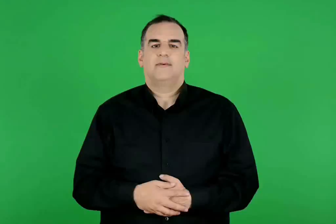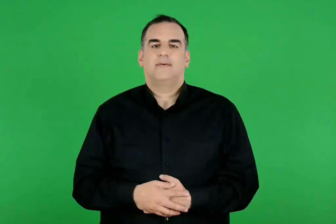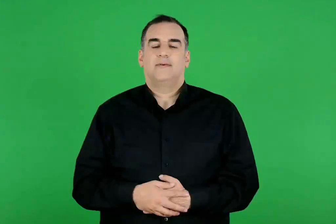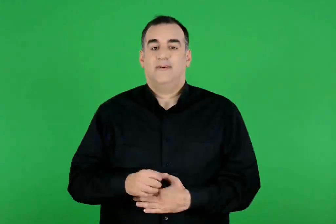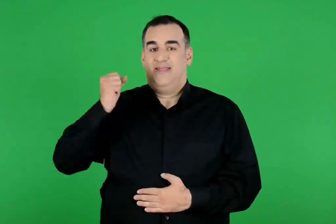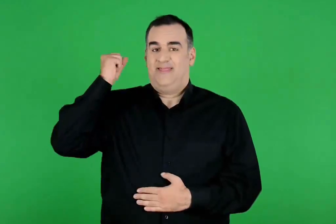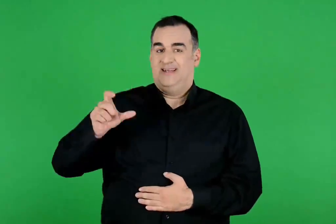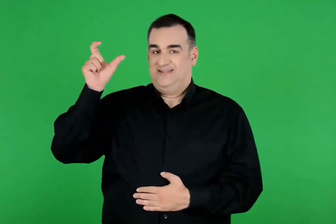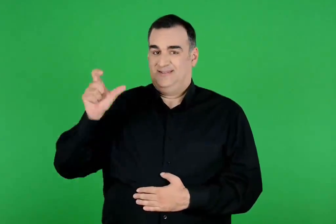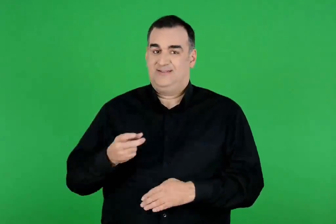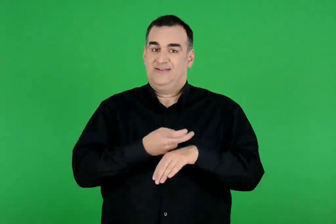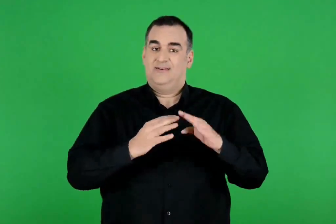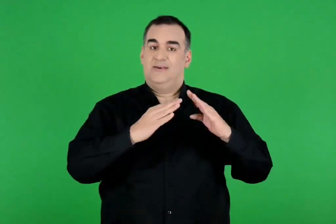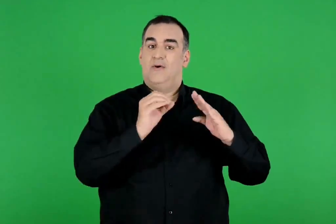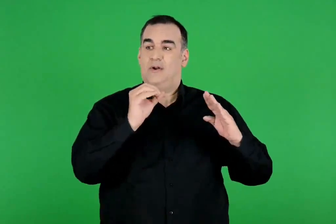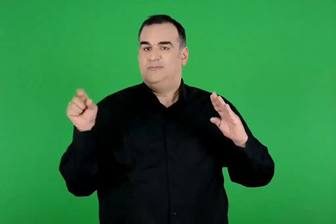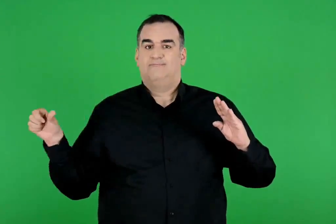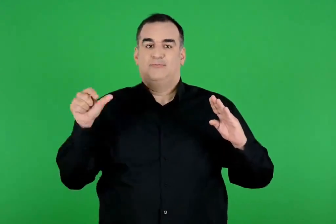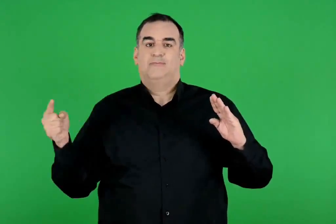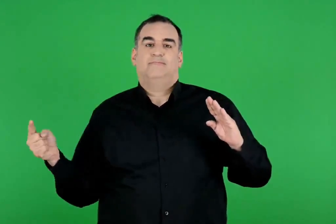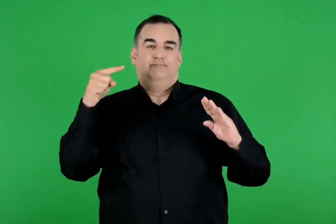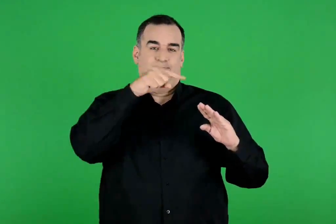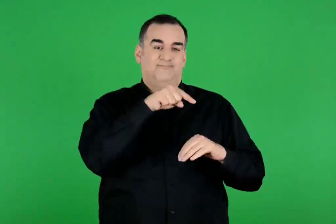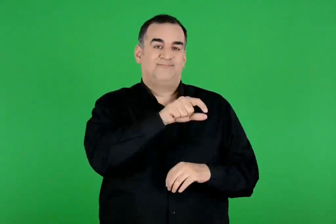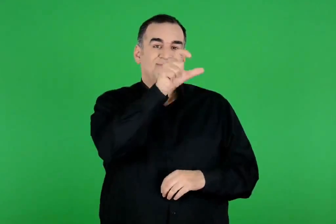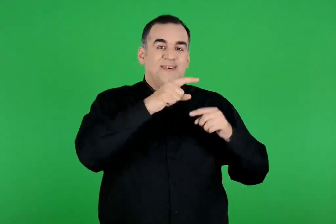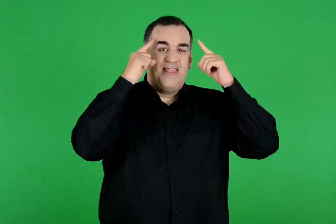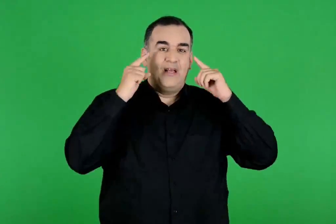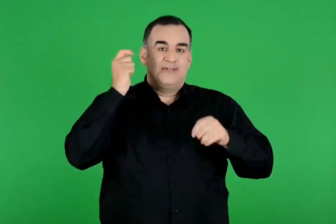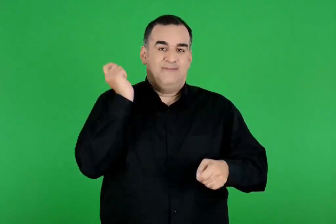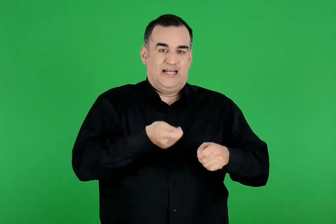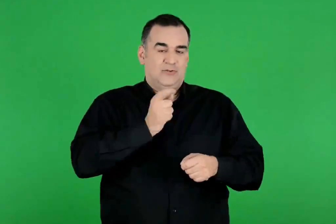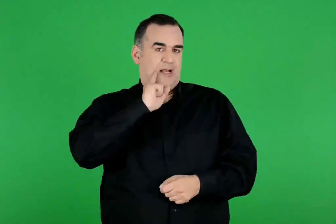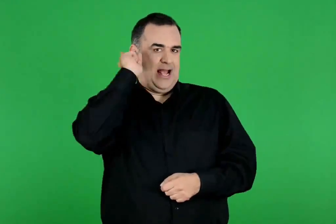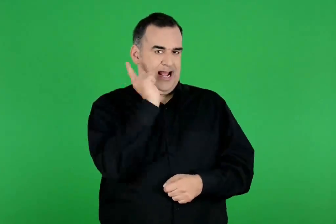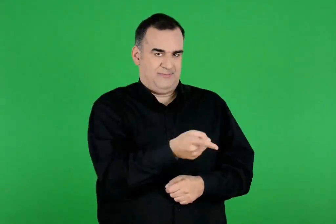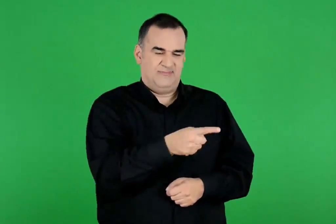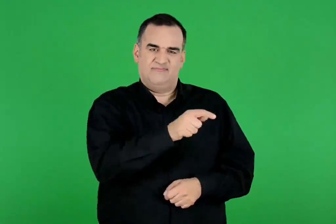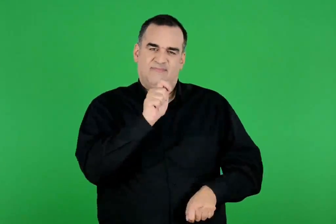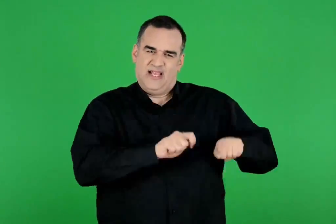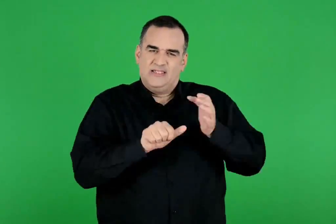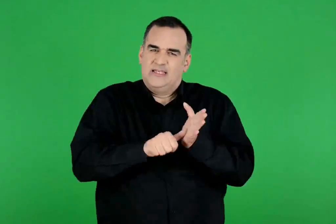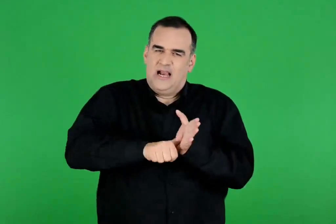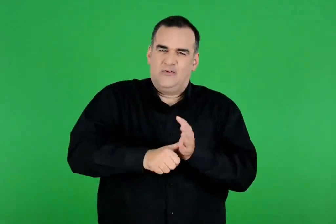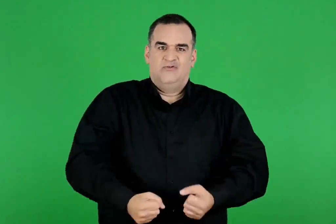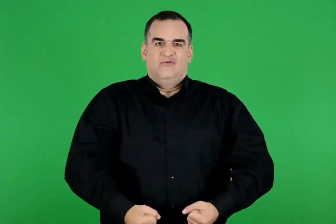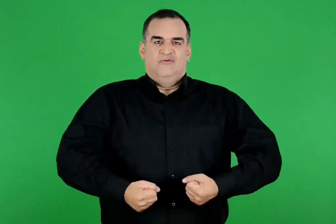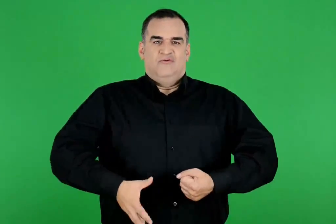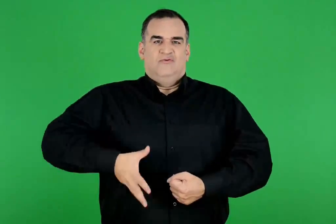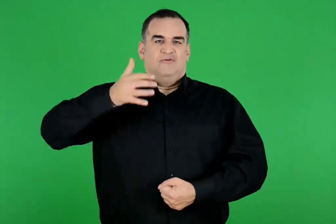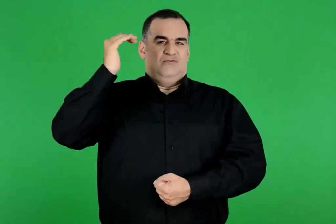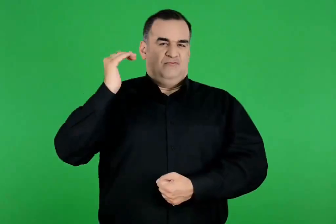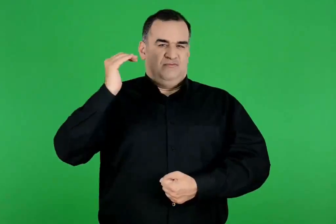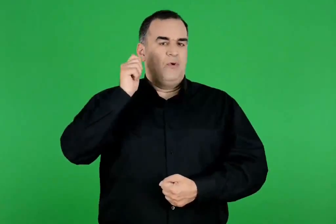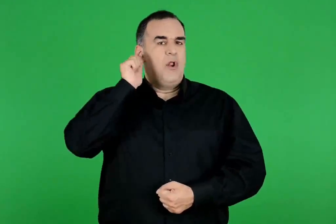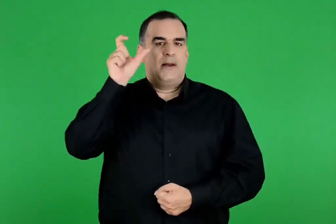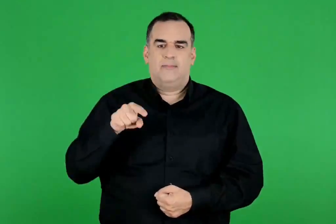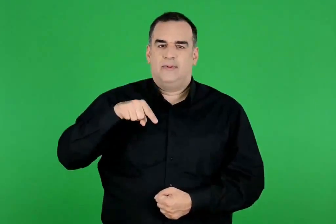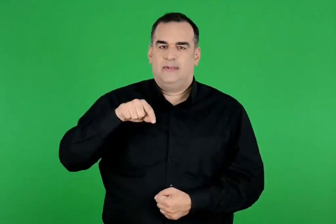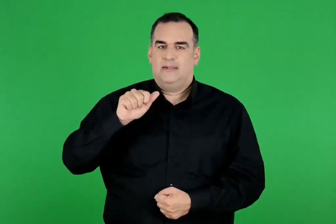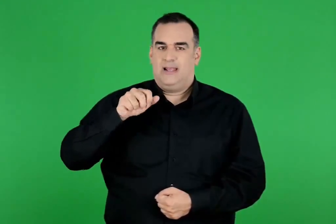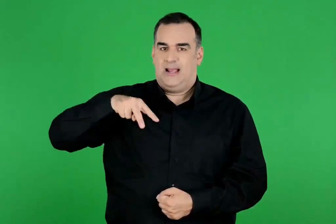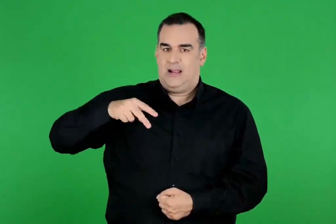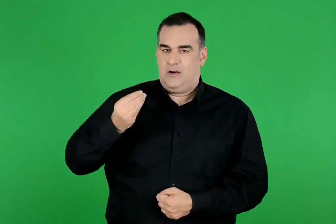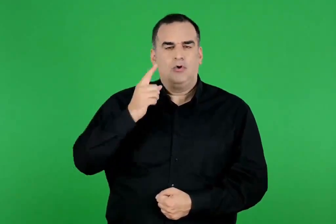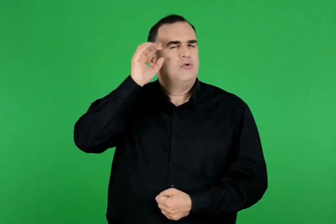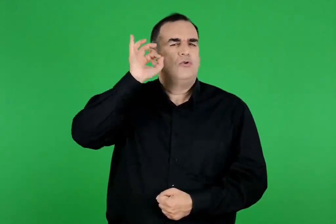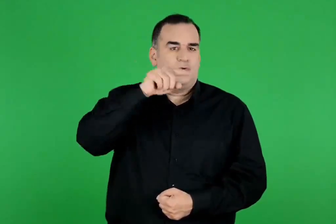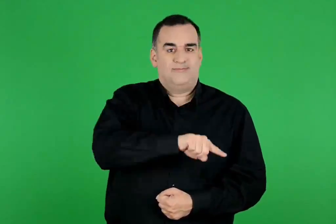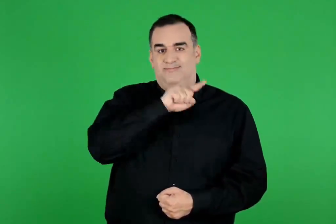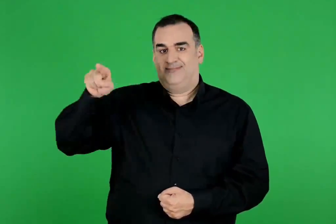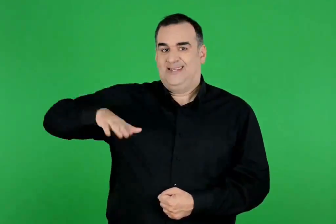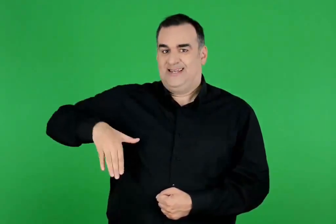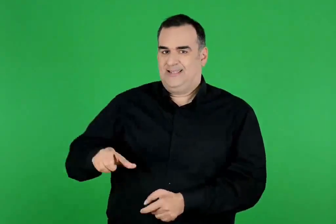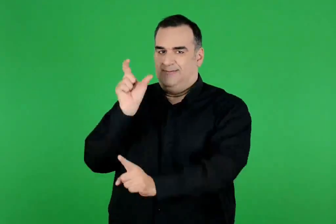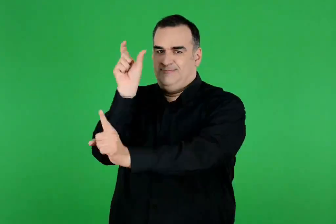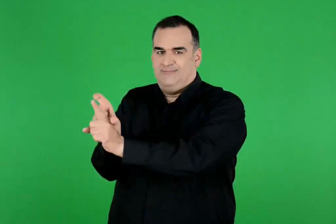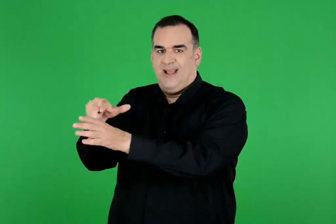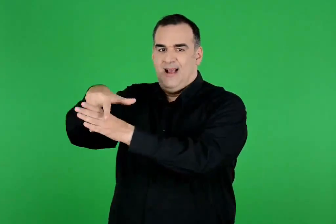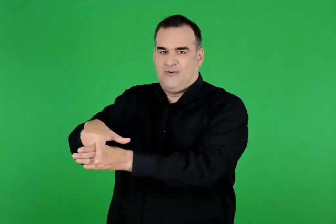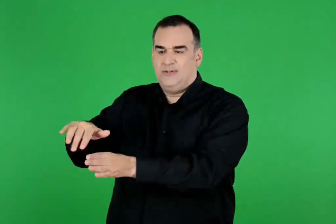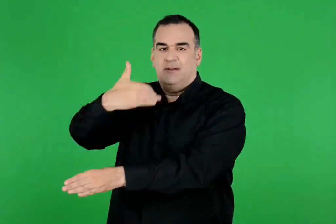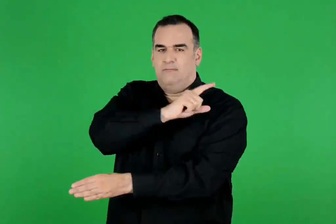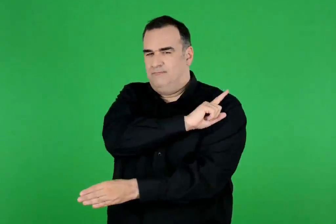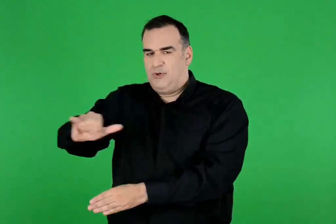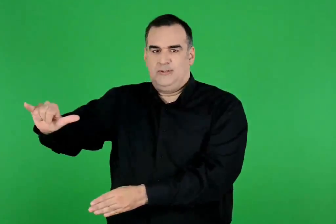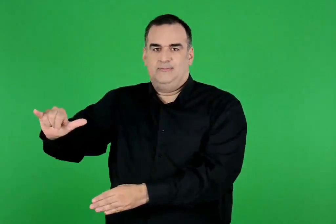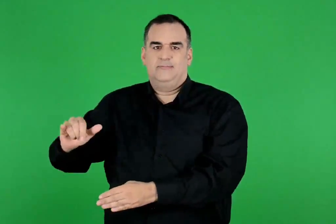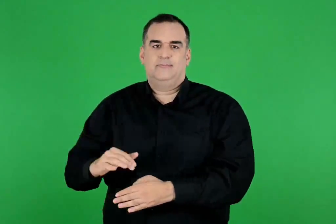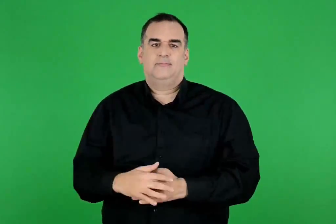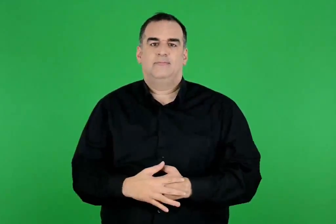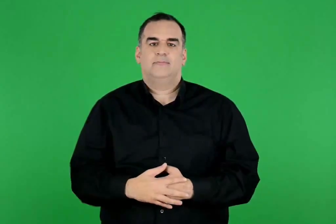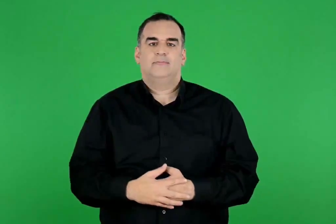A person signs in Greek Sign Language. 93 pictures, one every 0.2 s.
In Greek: όταν ο δίας επέστρεψε στον όλυμπο , παρήγγειλε στον ήφαιστο να φτιάξει έναν χάλκινο γίγαντα , τον τάλω , για να φυλάει την κρήτη και να μην μπορέσει ποτέ να φύγει η ευρώπη
